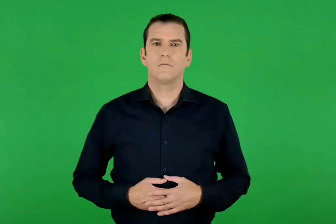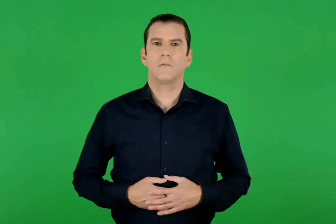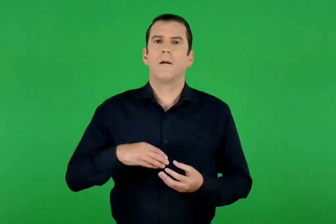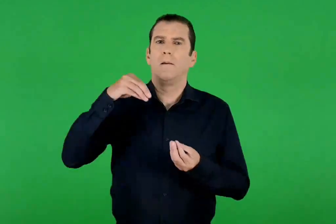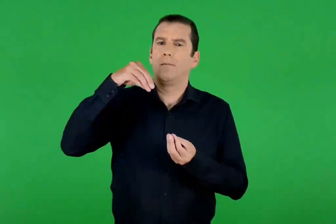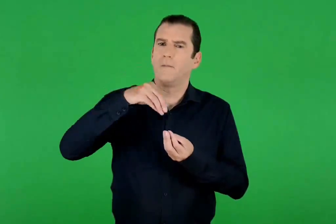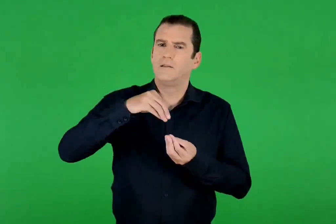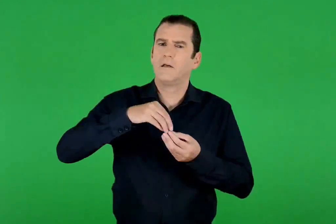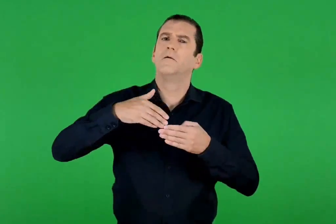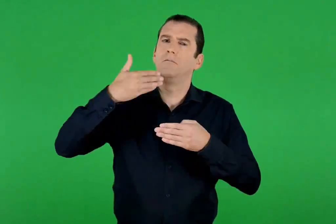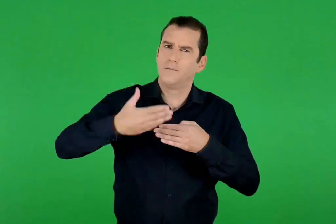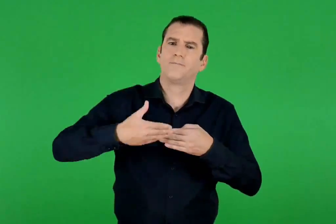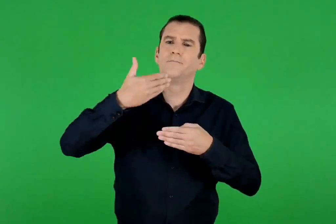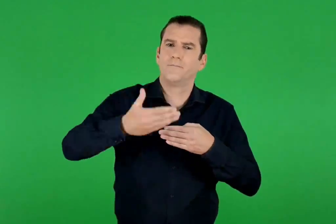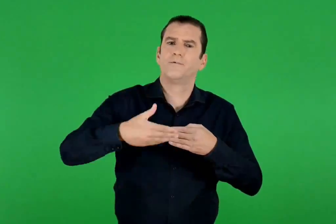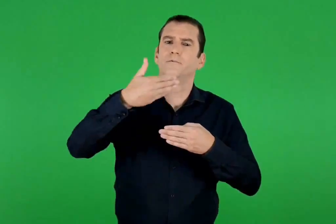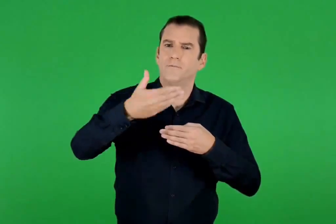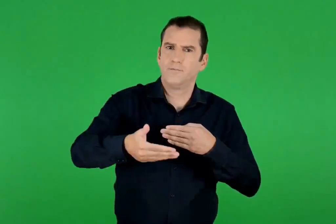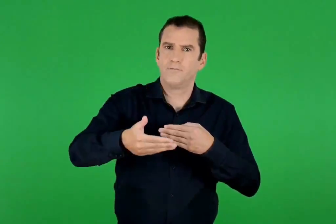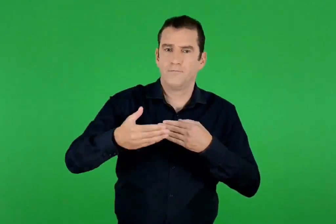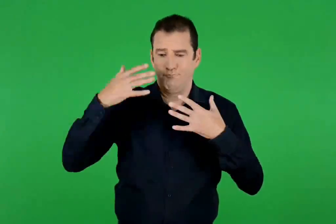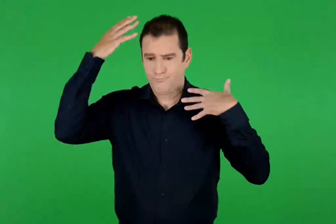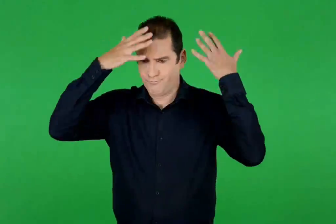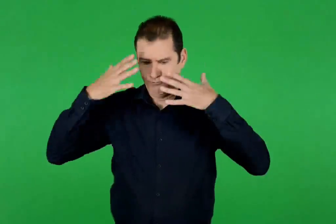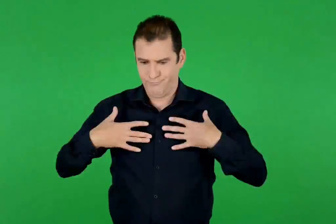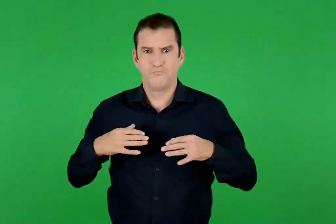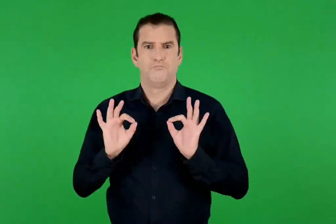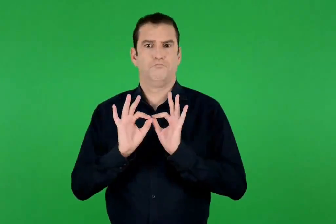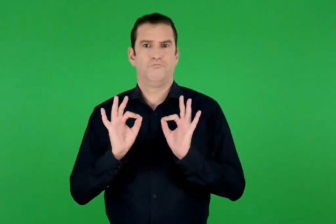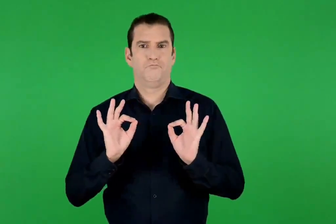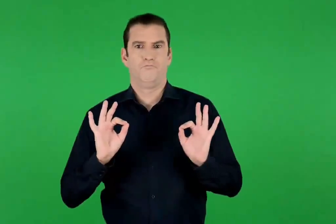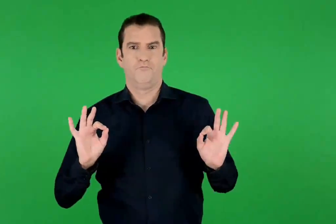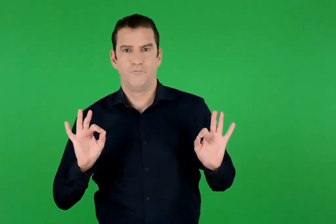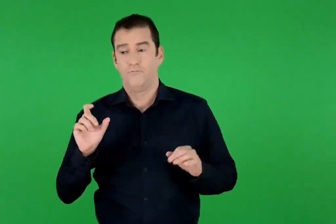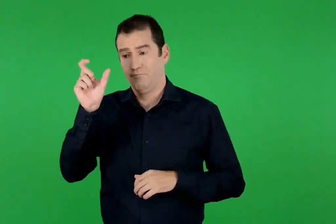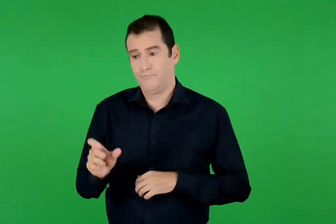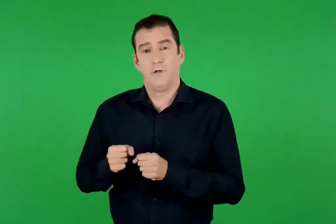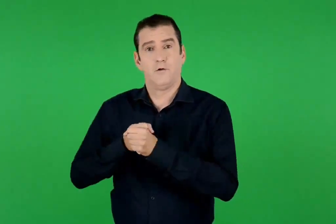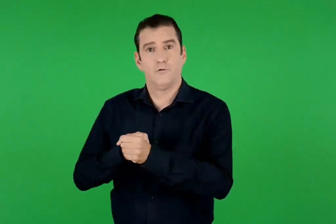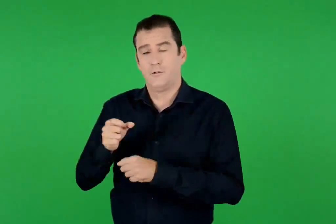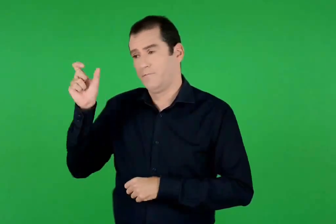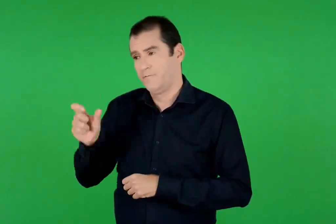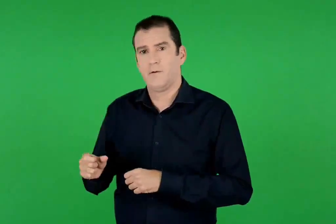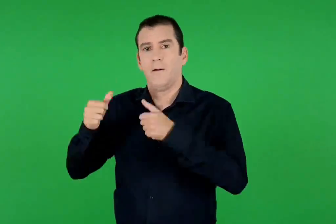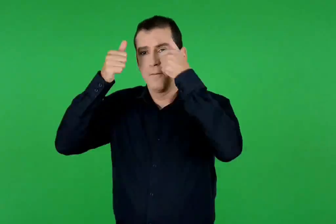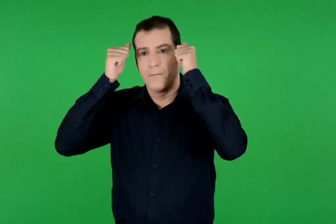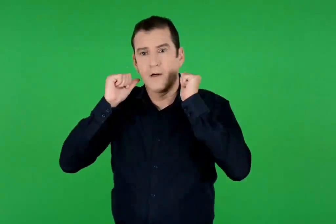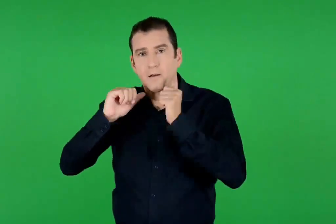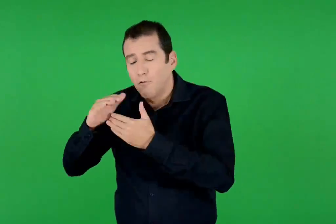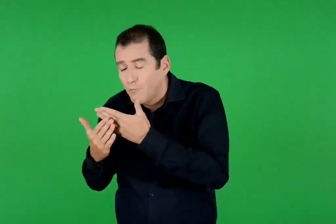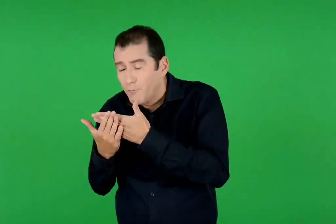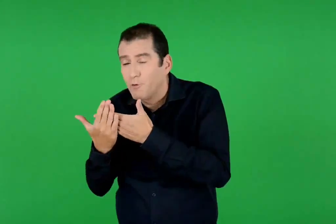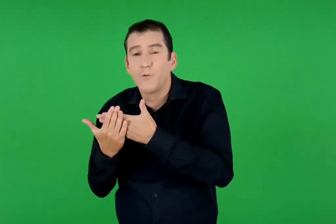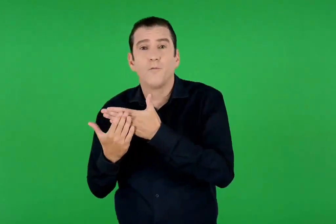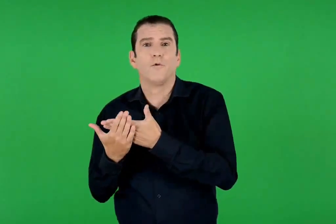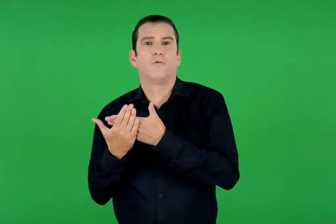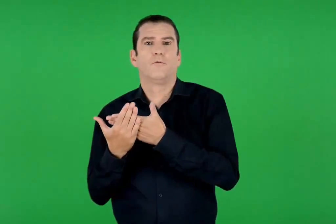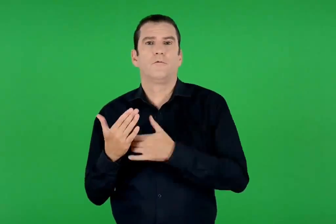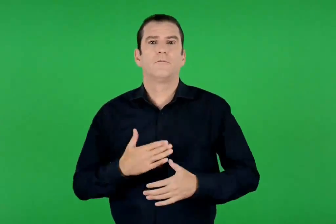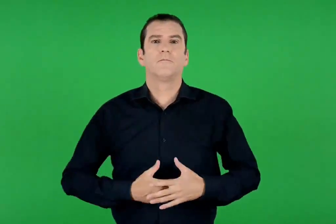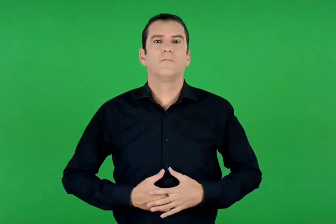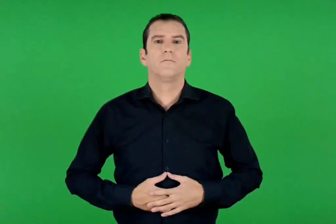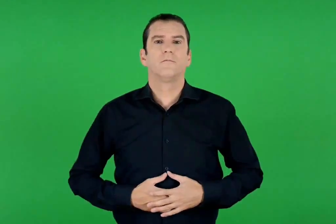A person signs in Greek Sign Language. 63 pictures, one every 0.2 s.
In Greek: κάθε το πάσχα που έρχεται , λουσμένοι , στολισμένοι , κι ο ιωσήφ κι η μαριάμ από το βαθύ πουρνό
